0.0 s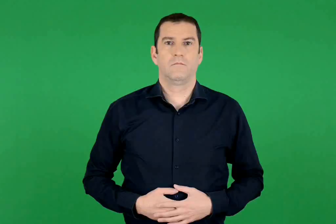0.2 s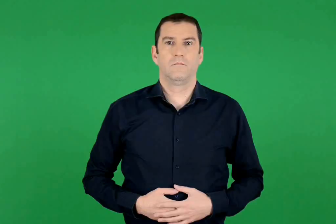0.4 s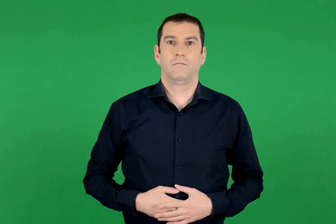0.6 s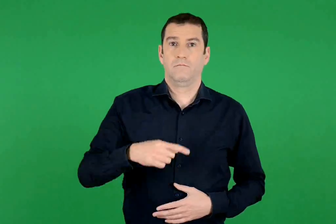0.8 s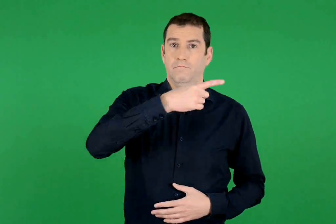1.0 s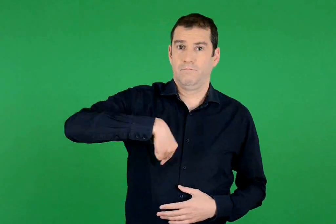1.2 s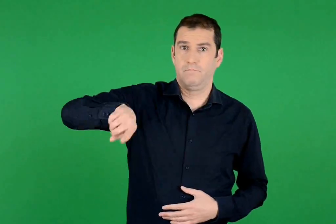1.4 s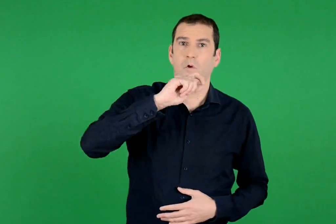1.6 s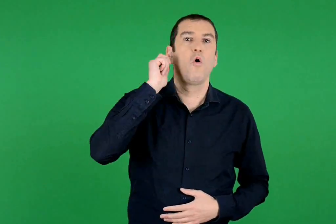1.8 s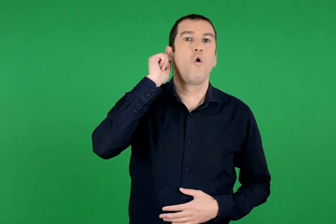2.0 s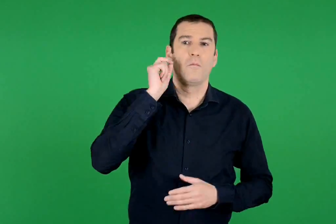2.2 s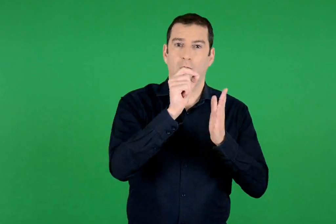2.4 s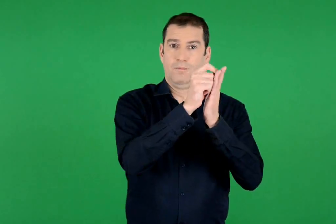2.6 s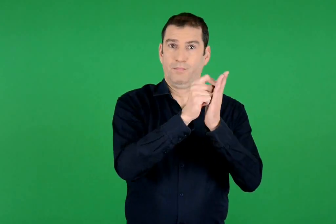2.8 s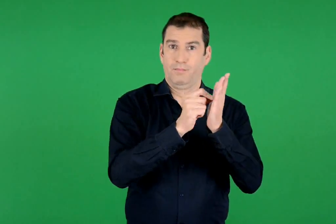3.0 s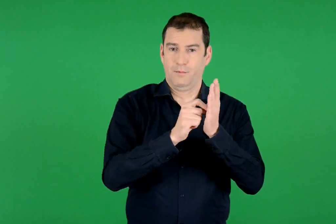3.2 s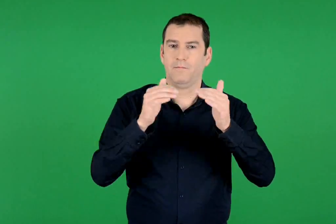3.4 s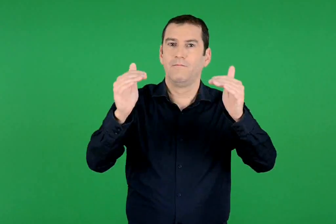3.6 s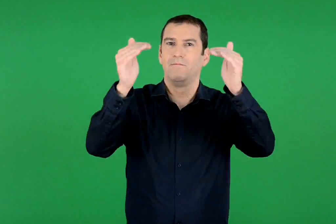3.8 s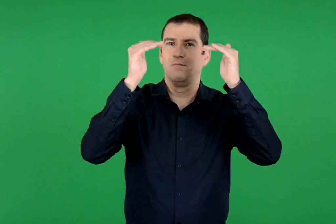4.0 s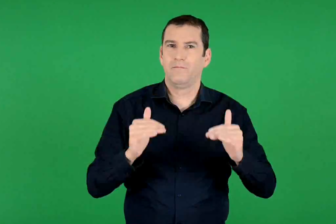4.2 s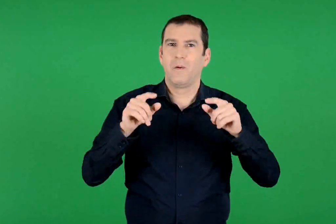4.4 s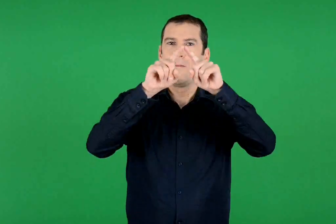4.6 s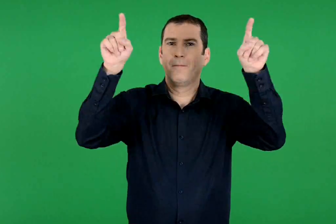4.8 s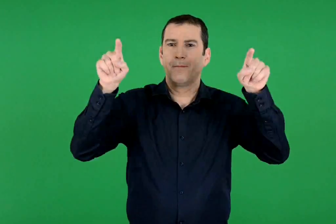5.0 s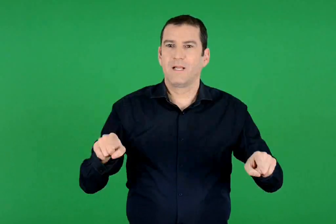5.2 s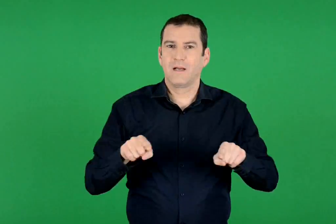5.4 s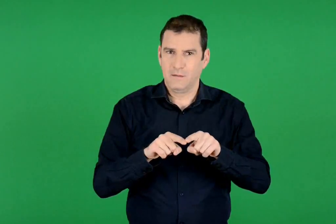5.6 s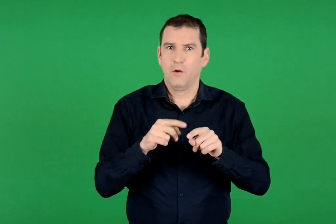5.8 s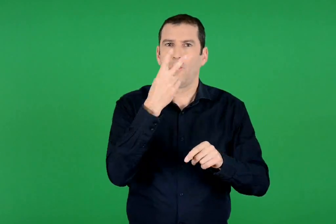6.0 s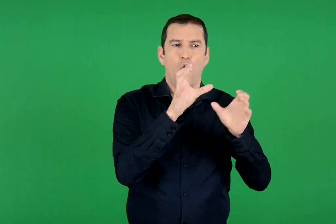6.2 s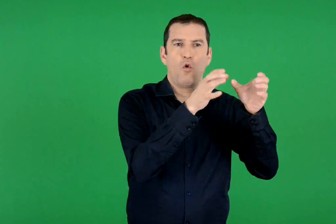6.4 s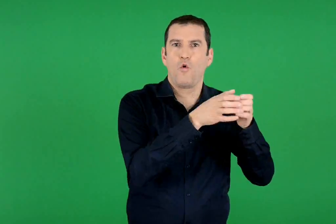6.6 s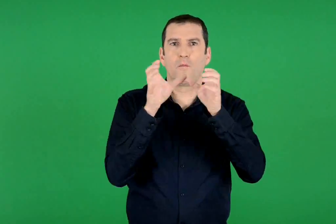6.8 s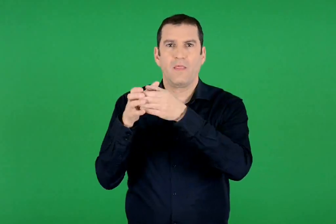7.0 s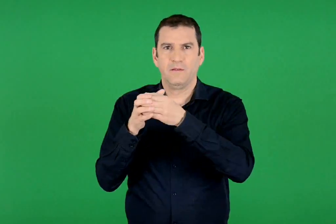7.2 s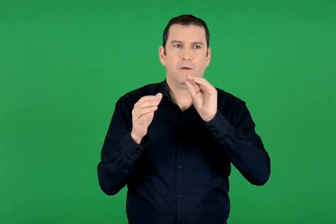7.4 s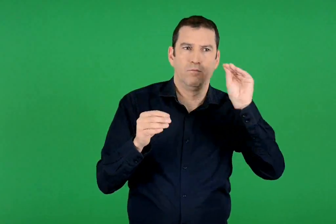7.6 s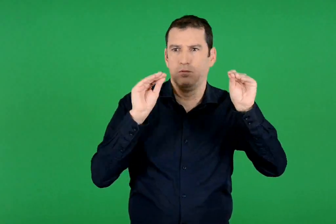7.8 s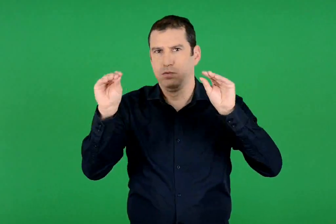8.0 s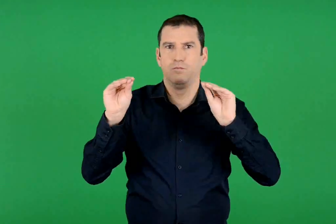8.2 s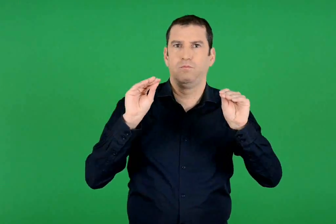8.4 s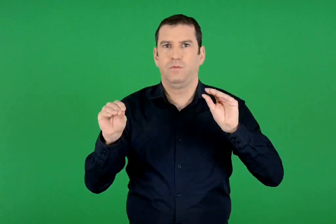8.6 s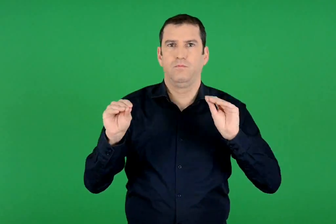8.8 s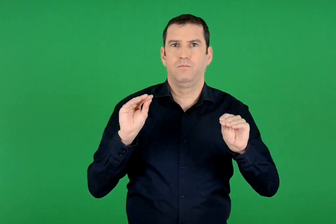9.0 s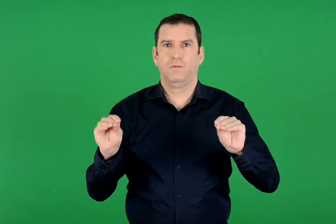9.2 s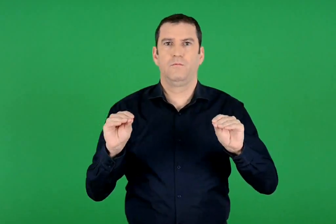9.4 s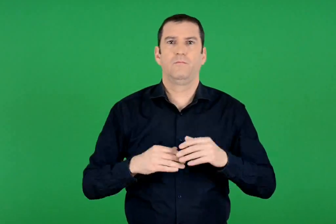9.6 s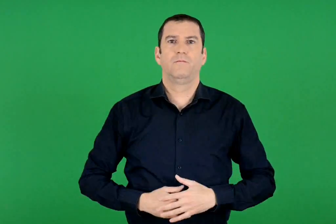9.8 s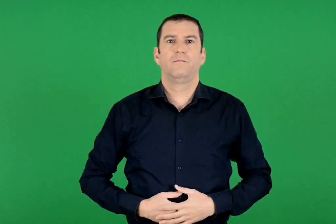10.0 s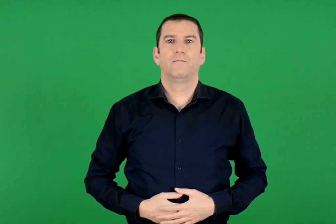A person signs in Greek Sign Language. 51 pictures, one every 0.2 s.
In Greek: τα ονομάζουμε και τα ταξινομούμε σε δύο ομάδες στον παρακάτω πίνακα
